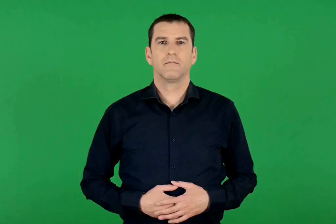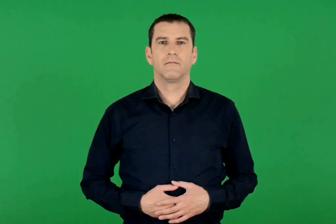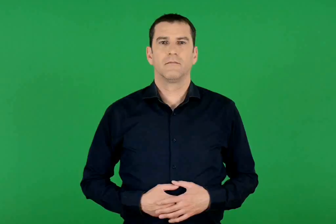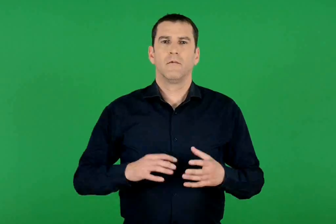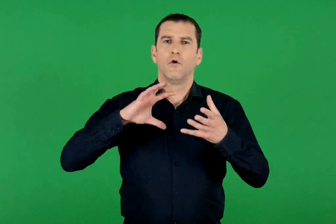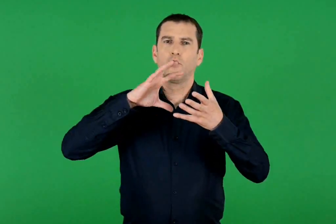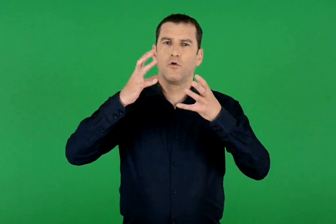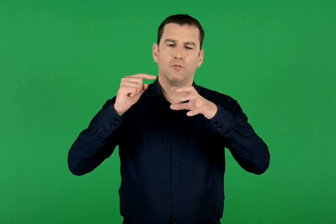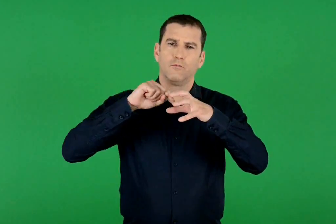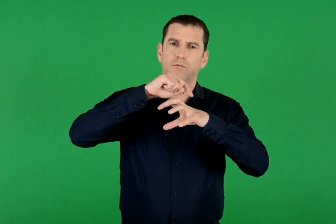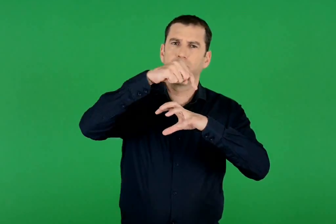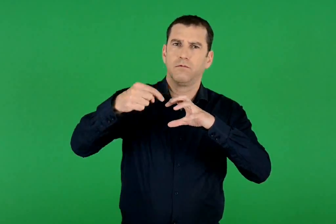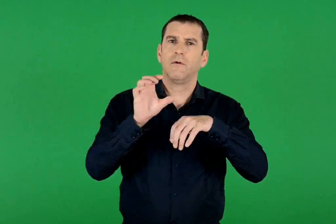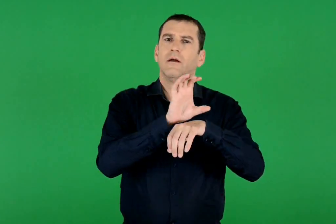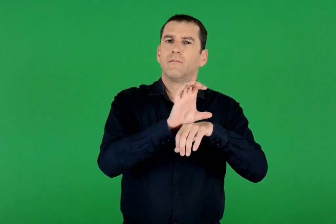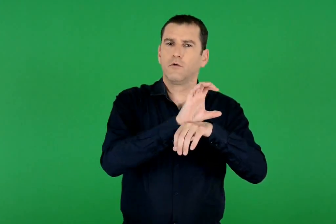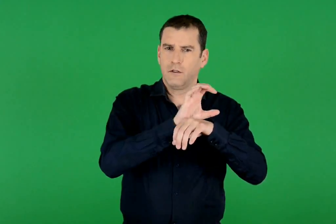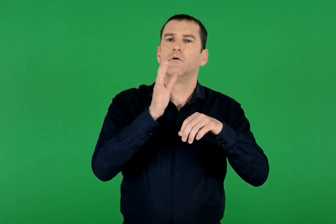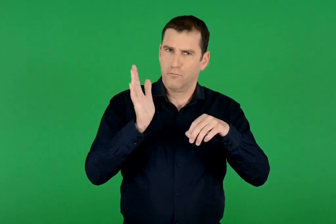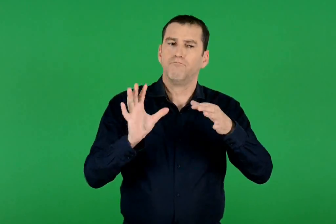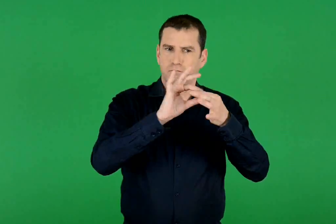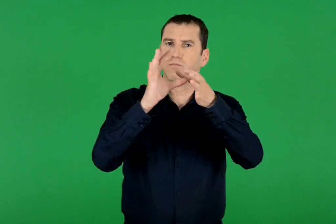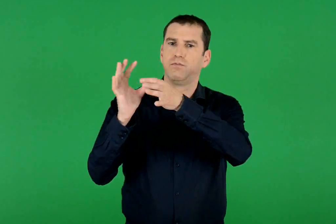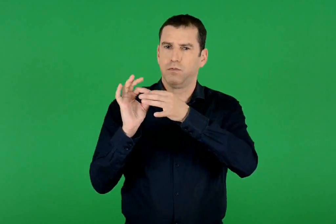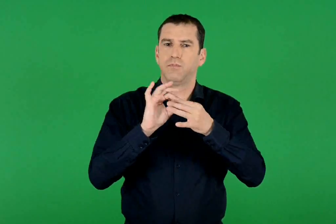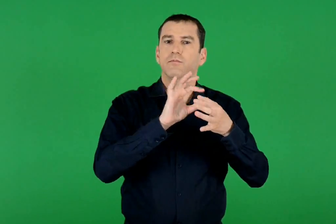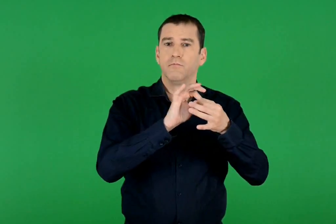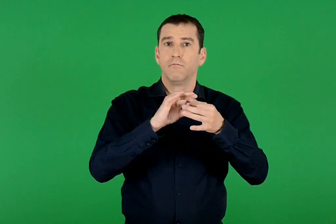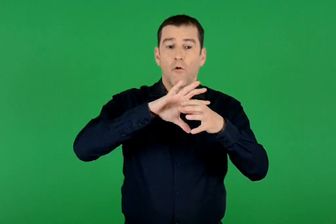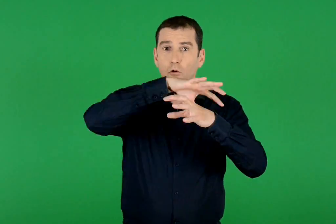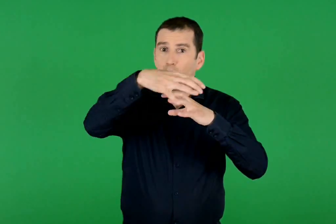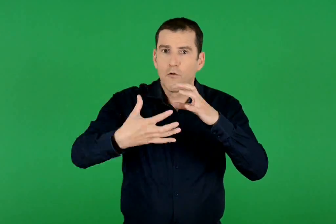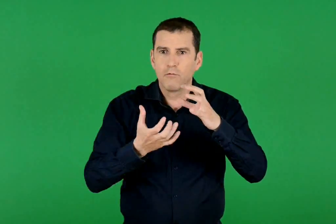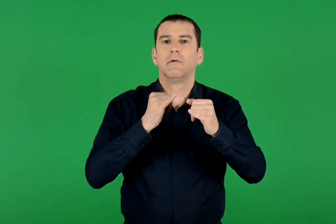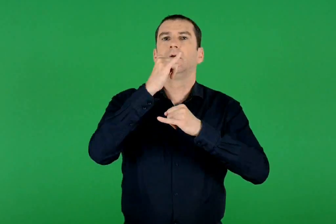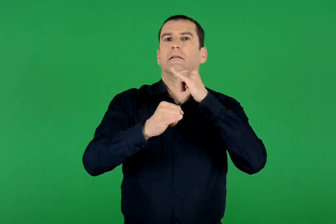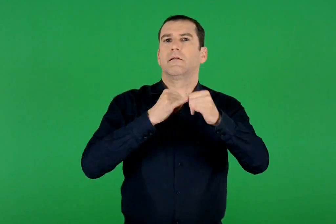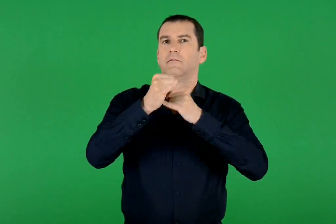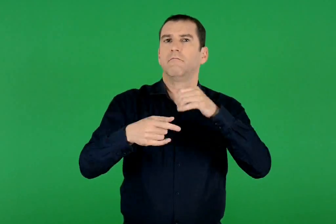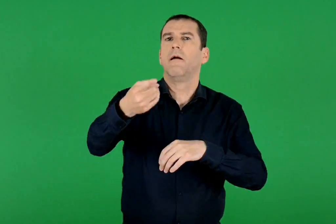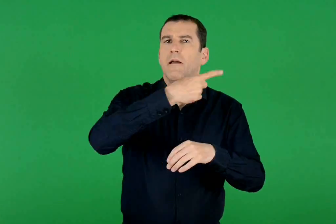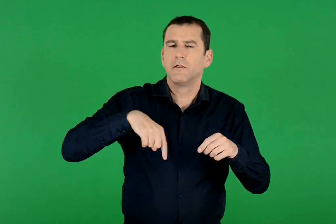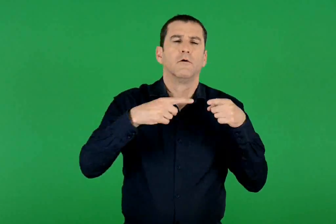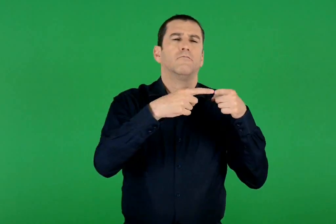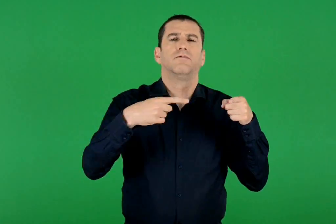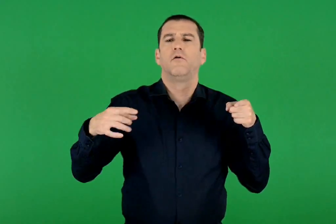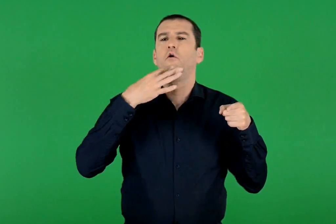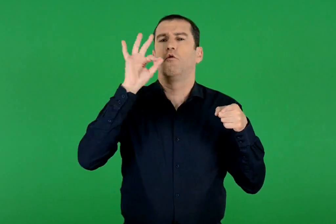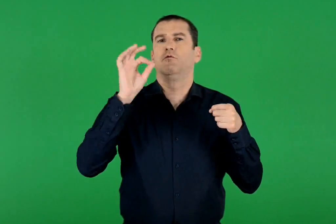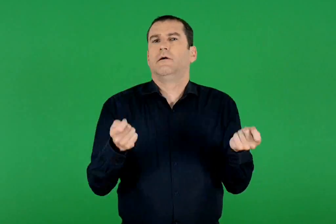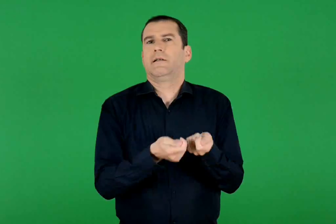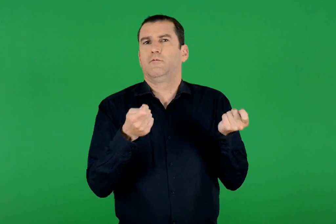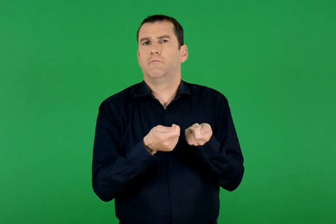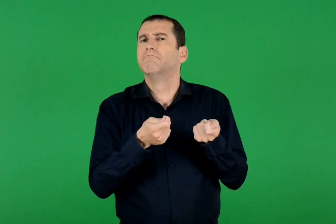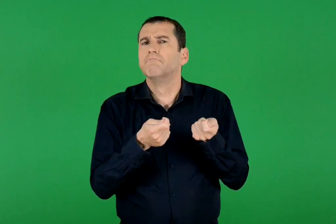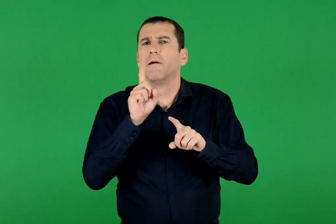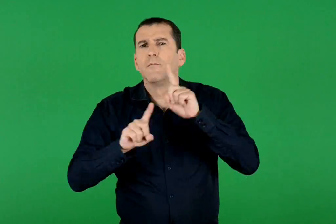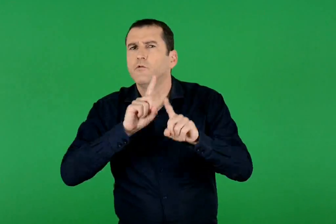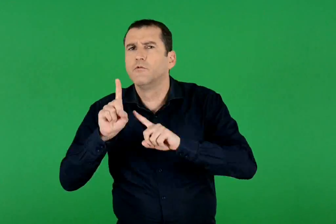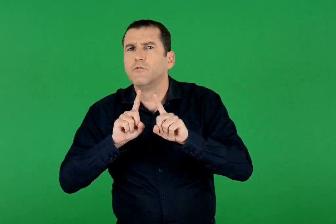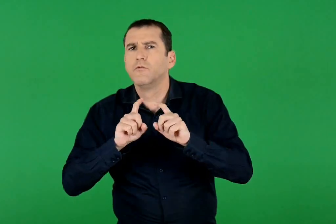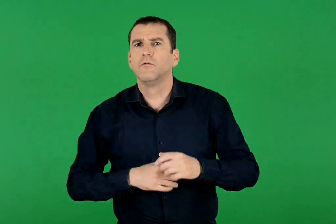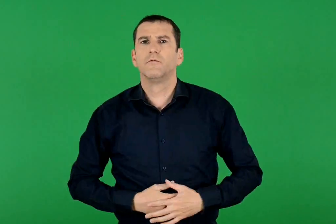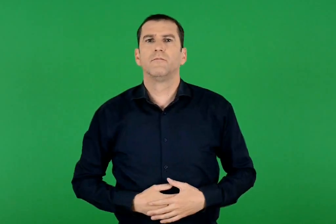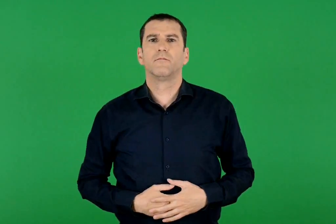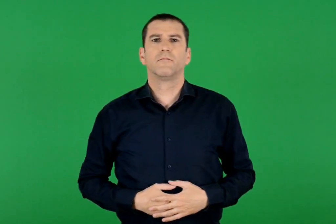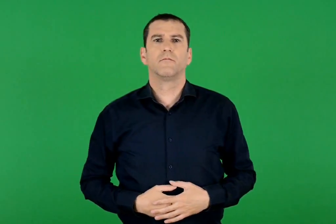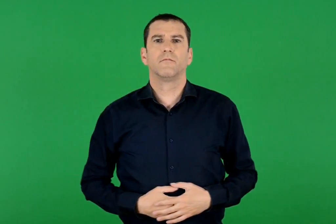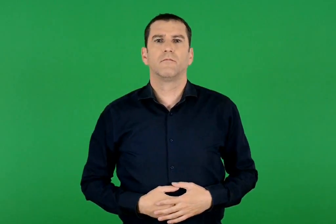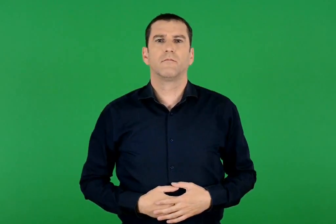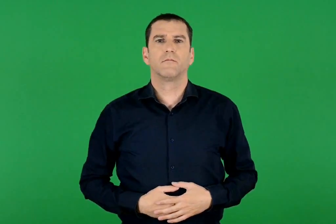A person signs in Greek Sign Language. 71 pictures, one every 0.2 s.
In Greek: οι ηλεκτρονικοί υπολογιστές του κόσμου μπορούν να συνδέονται μεταξύ τους. τότε αποτελούν το διαδίκτυο , το οποίο χρησιμοποιούμε για διάφορους λόγους. ποιους ;
